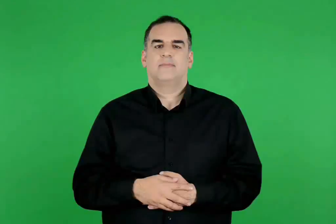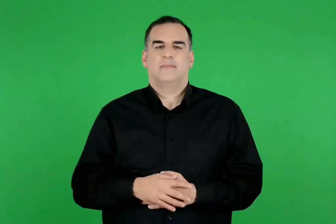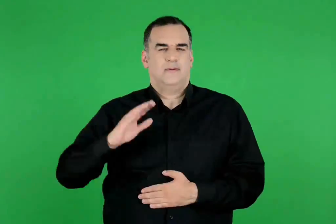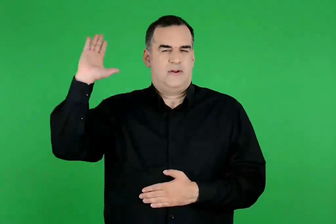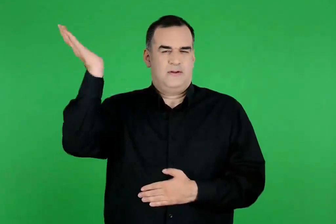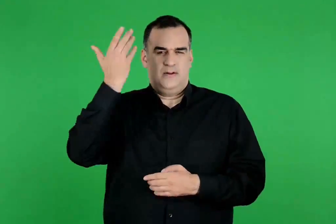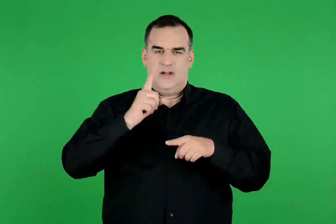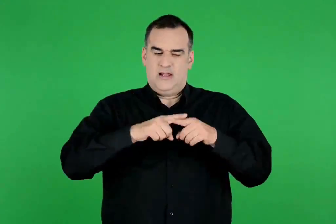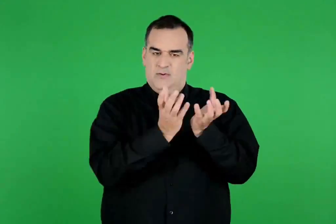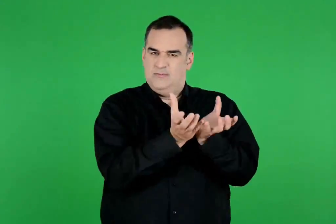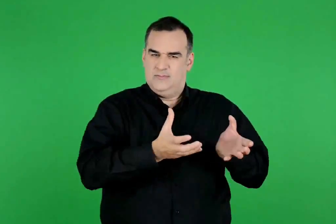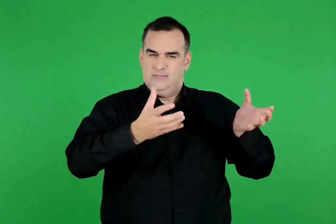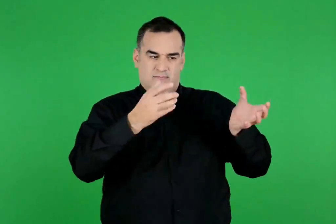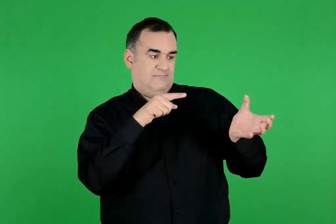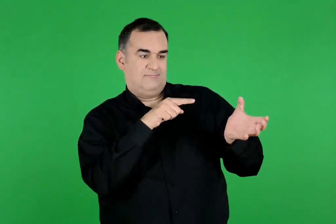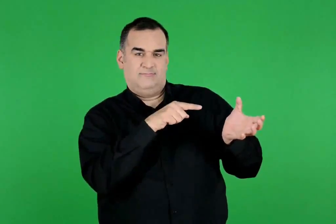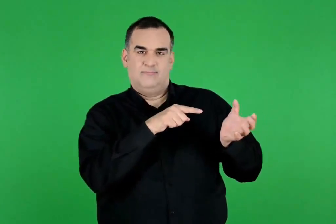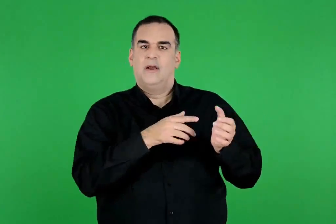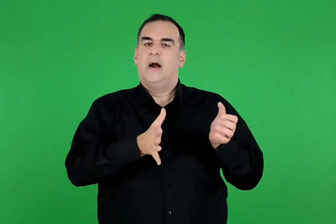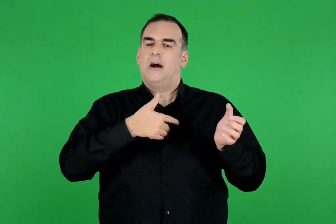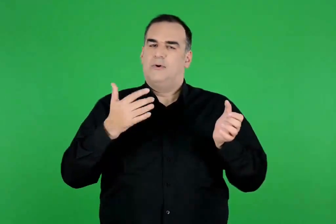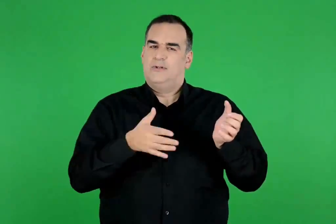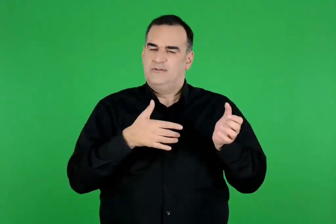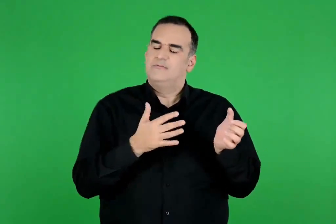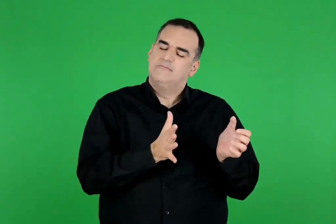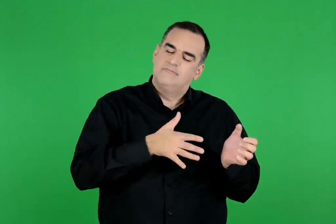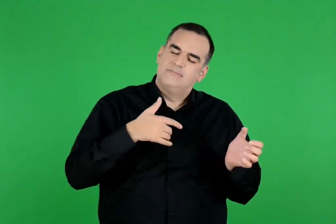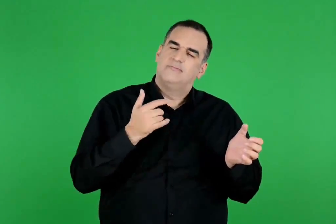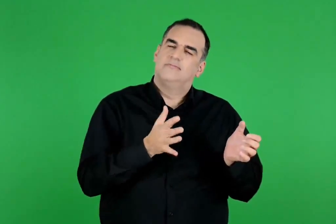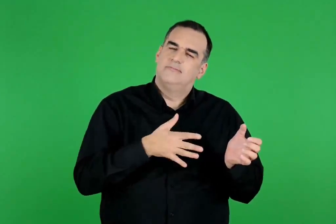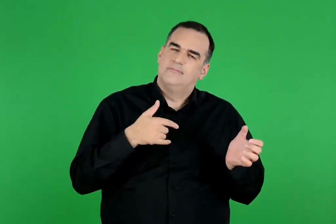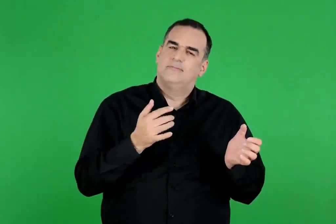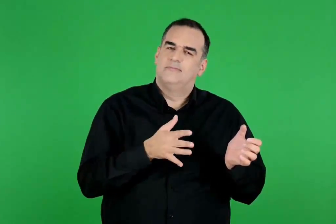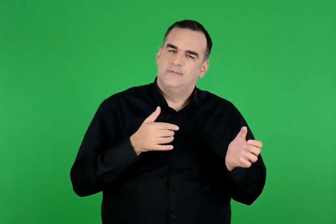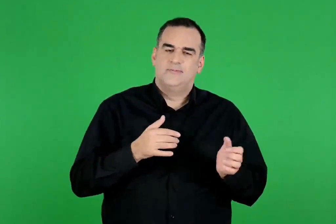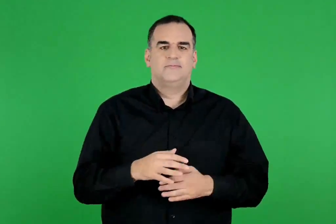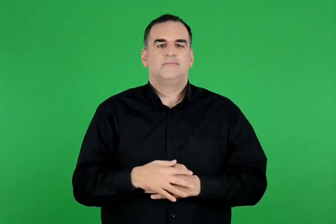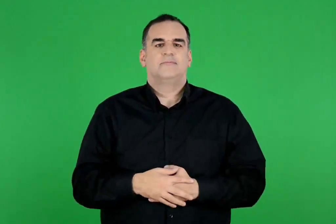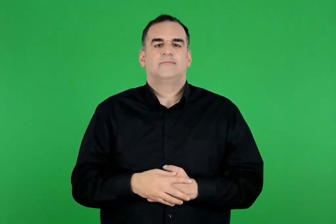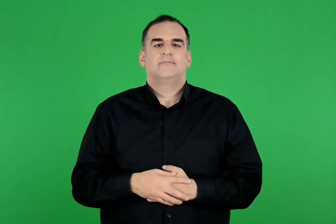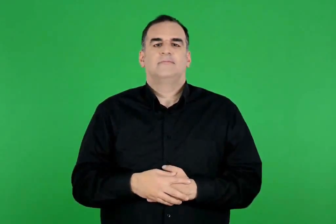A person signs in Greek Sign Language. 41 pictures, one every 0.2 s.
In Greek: ο απόλλωνας παίζει την κιθάρα του. από αρχαίο ελληνικό αγγείο
